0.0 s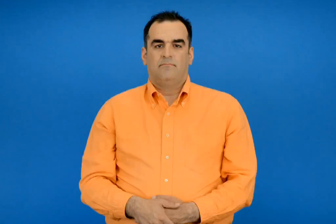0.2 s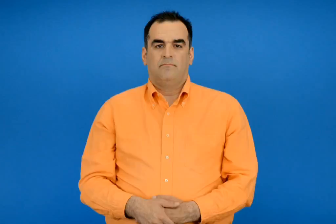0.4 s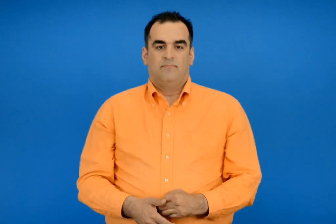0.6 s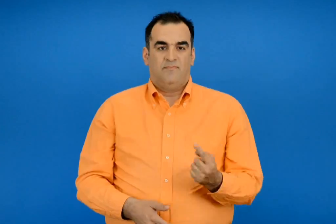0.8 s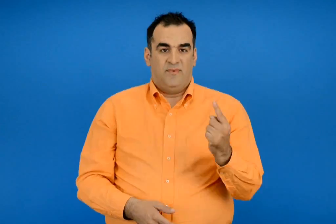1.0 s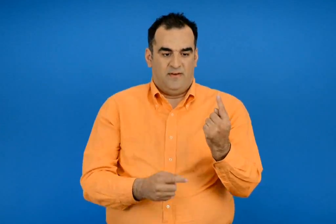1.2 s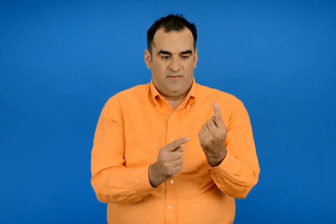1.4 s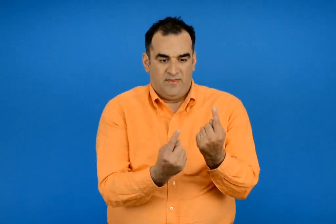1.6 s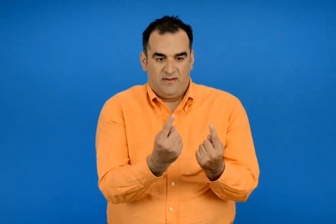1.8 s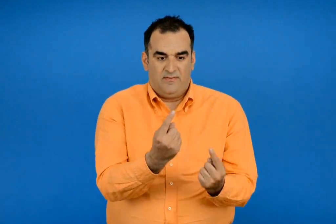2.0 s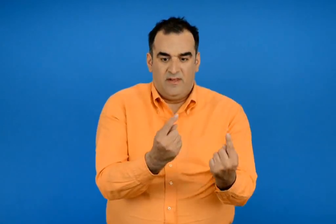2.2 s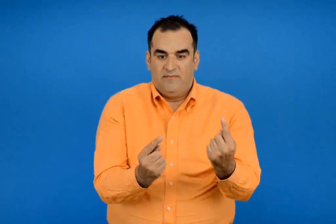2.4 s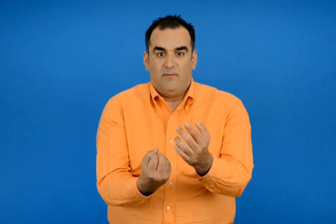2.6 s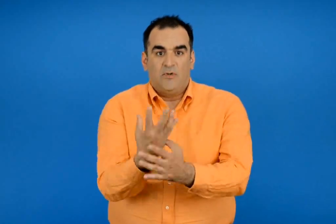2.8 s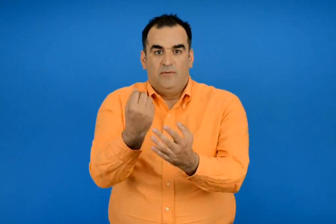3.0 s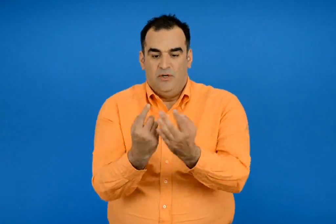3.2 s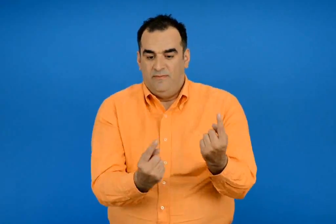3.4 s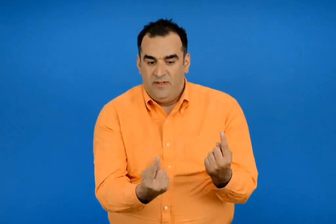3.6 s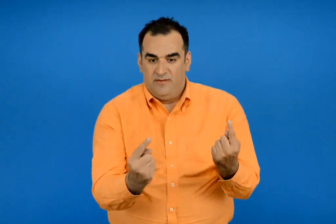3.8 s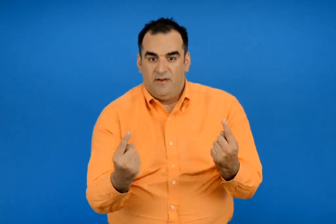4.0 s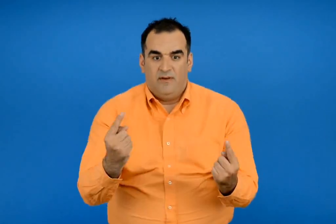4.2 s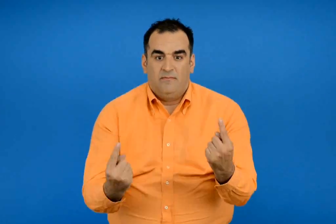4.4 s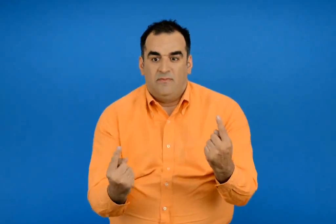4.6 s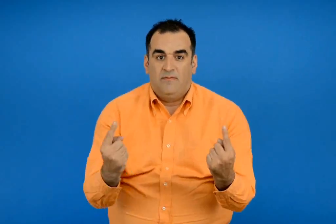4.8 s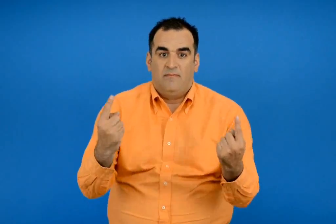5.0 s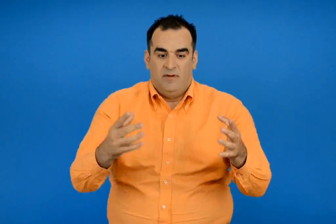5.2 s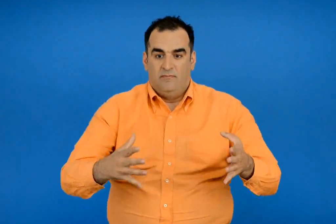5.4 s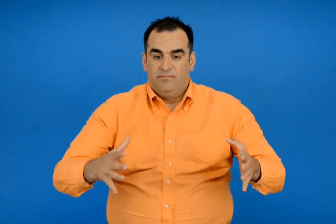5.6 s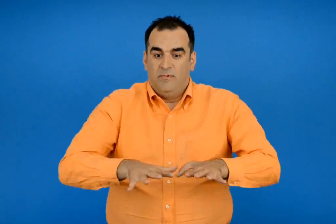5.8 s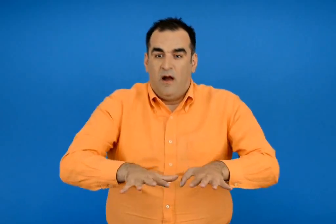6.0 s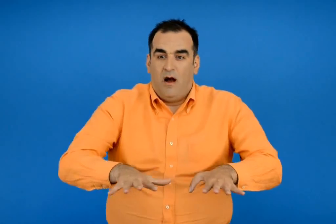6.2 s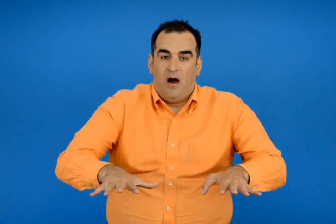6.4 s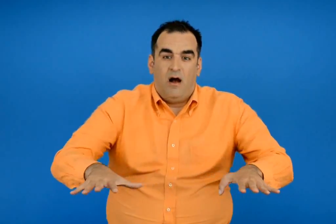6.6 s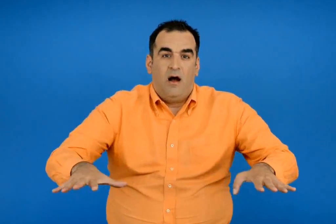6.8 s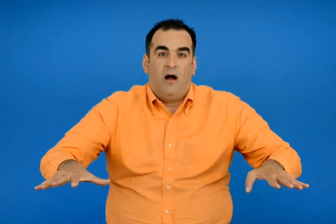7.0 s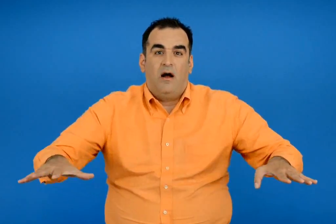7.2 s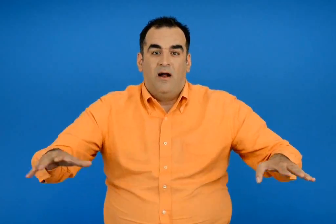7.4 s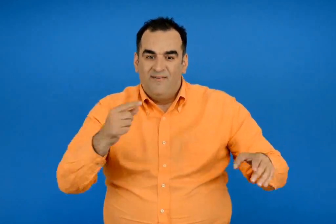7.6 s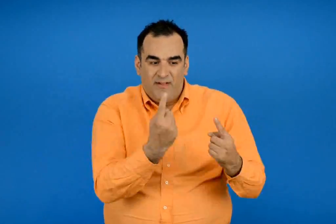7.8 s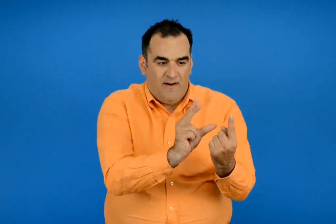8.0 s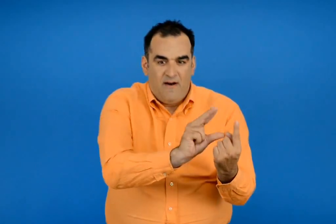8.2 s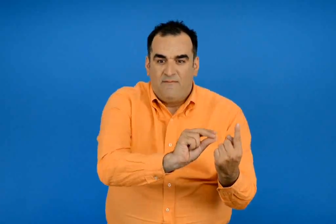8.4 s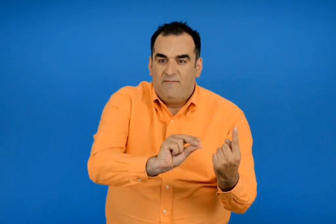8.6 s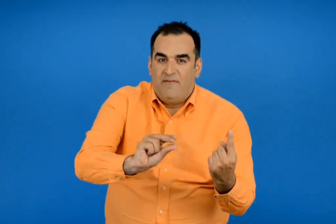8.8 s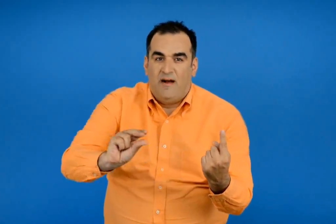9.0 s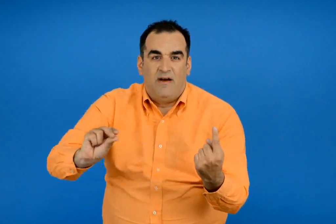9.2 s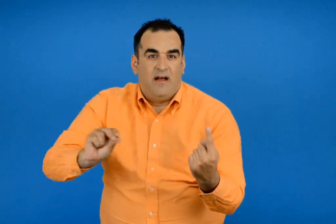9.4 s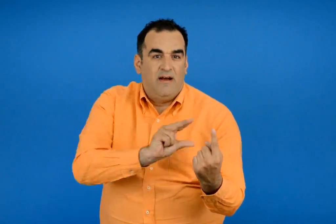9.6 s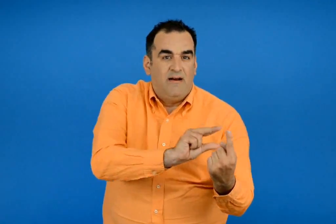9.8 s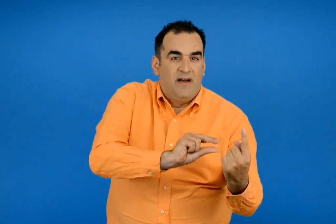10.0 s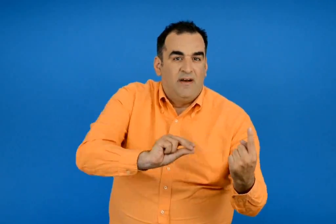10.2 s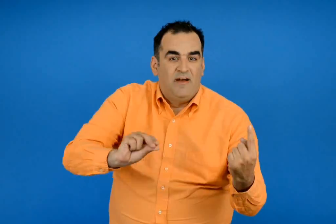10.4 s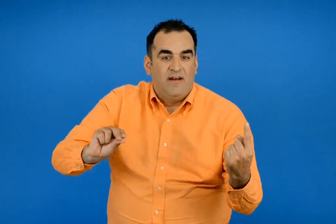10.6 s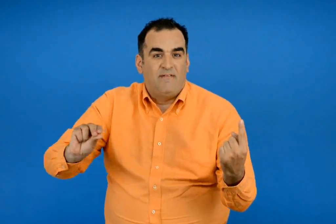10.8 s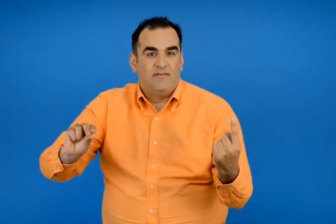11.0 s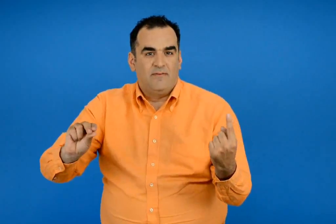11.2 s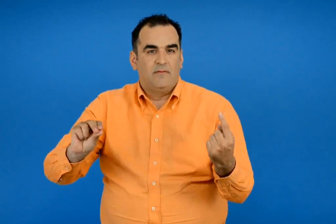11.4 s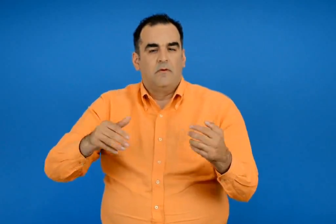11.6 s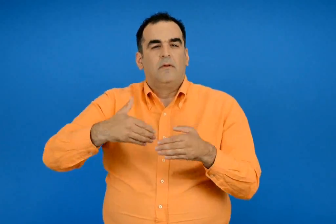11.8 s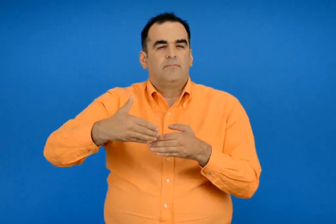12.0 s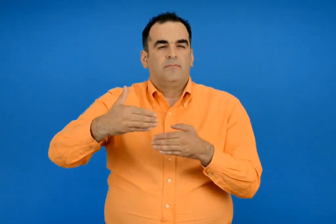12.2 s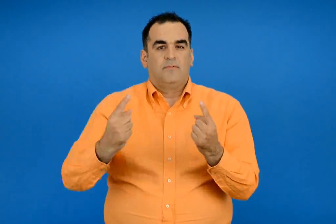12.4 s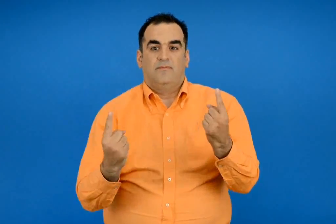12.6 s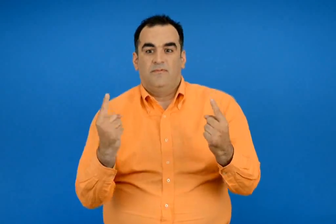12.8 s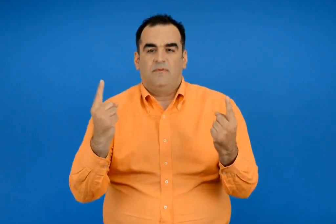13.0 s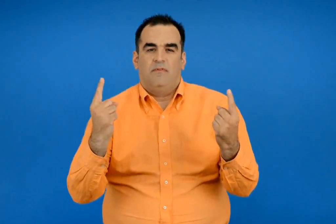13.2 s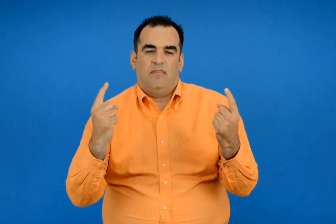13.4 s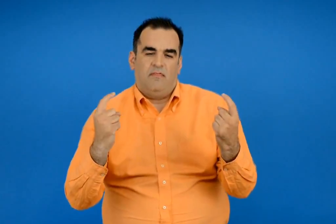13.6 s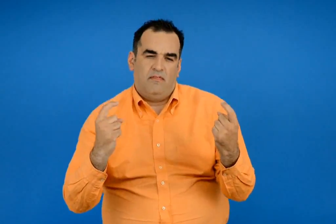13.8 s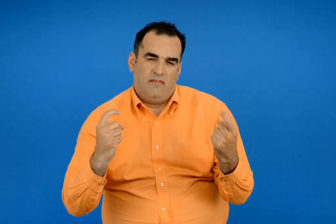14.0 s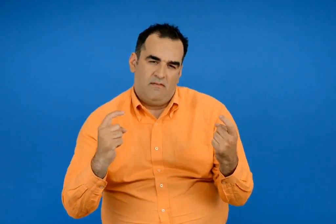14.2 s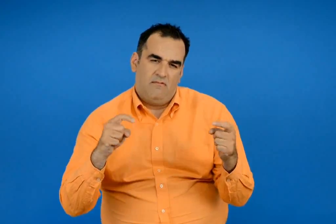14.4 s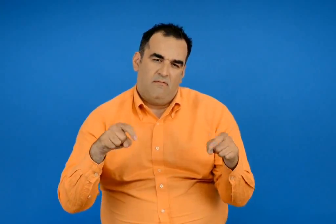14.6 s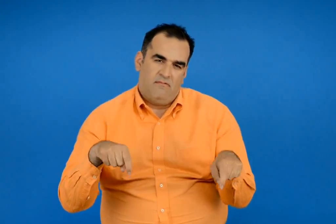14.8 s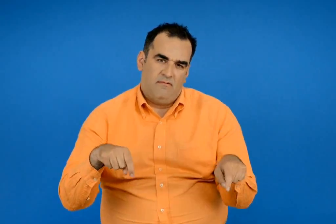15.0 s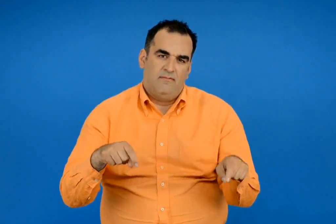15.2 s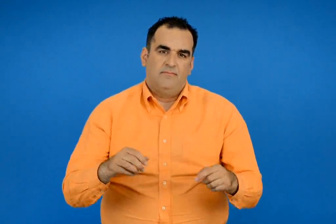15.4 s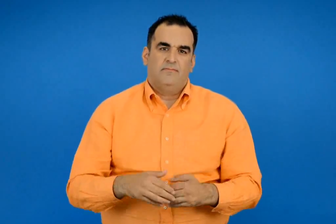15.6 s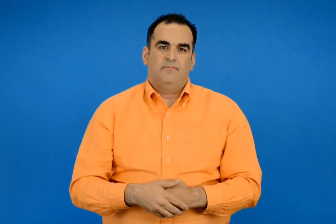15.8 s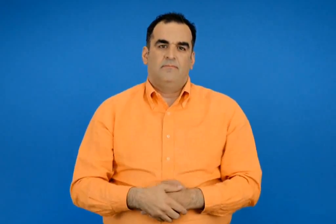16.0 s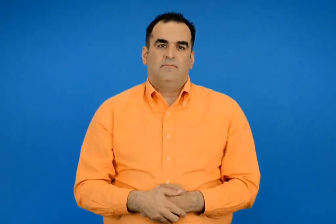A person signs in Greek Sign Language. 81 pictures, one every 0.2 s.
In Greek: τα φυτά γεννιούνται μεγαλώνουν και πολλαπλασιάζονται δηλαδή δίνουν νέα φυτά ιδιά με τον εαυτό τους κάποια στιγμή γέρνανε και πεθαίνουν
